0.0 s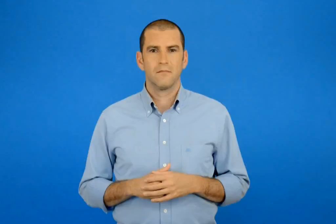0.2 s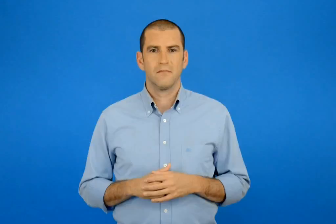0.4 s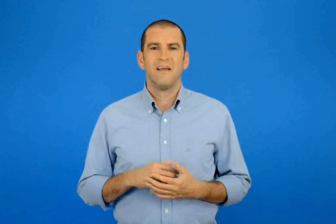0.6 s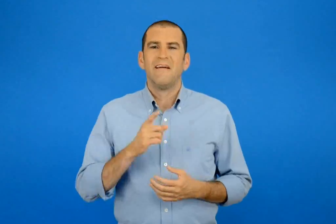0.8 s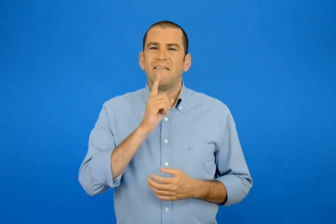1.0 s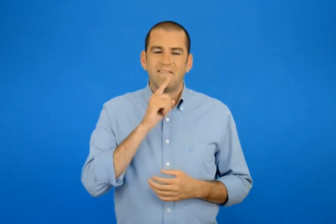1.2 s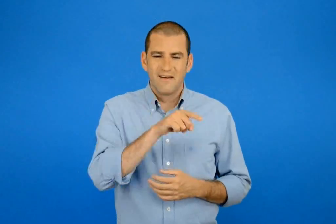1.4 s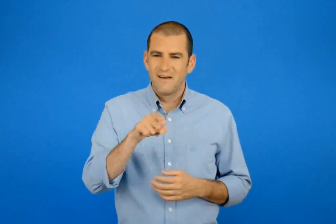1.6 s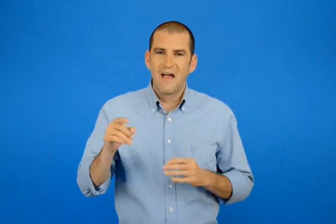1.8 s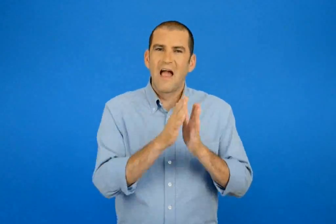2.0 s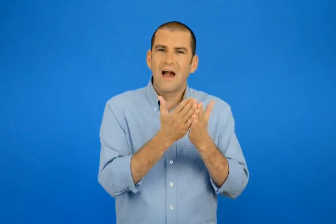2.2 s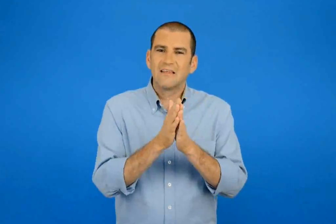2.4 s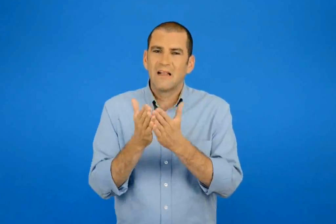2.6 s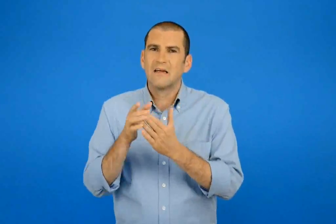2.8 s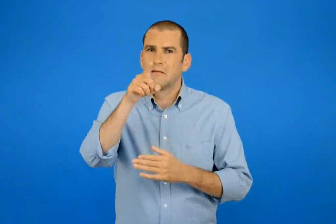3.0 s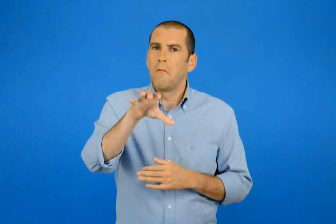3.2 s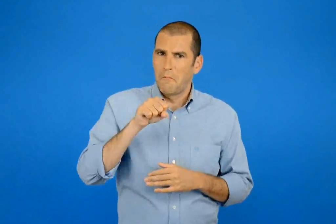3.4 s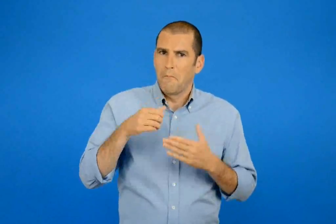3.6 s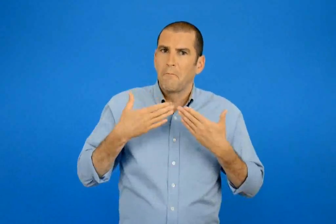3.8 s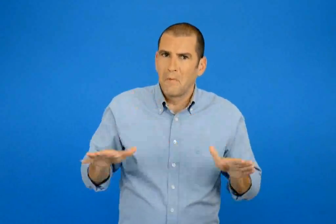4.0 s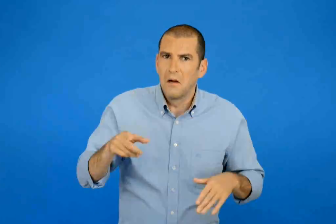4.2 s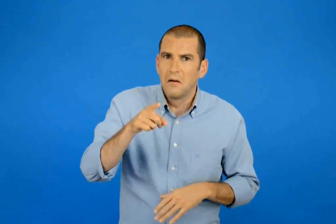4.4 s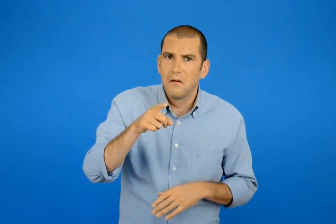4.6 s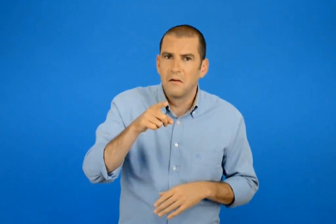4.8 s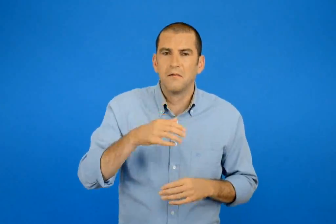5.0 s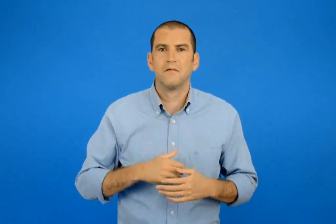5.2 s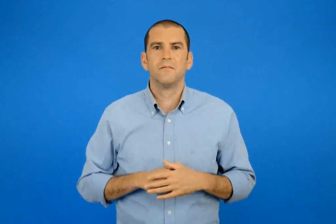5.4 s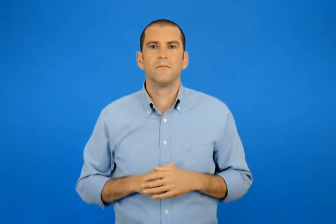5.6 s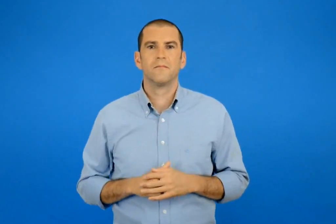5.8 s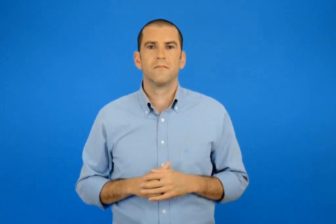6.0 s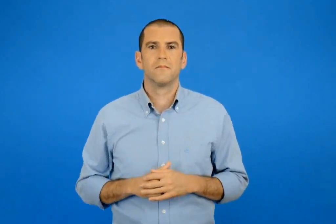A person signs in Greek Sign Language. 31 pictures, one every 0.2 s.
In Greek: έχεις λάβει ποτέ τέτοιες κάρτες ;
